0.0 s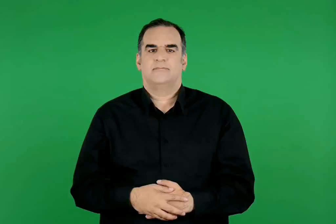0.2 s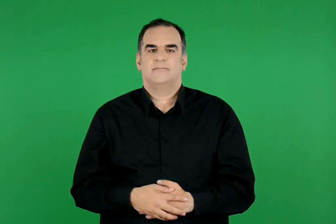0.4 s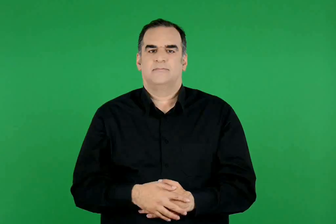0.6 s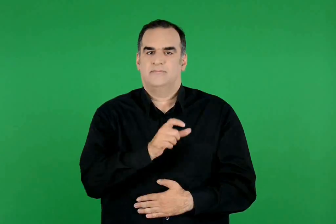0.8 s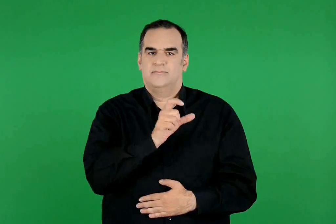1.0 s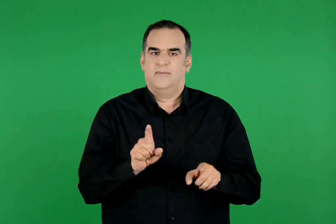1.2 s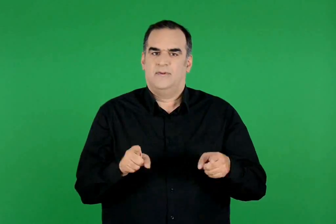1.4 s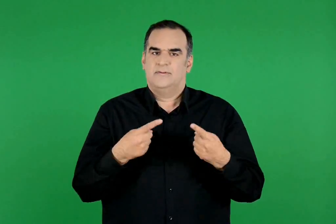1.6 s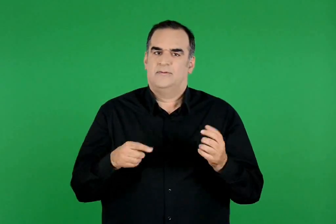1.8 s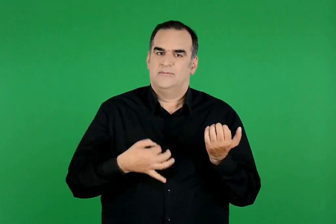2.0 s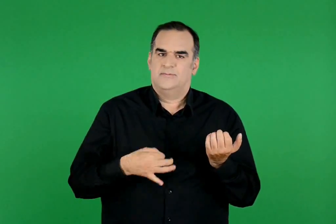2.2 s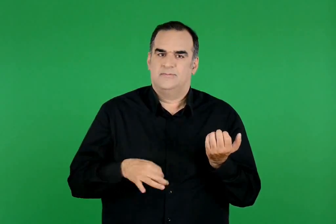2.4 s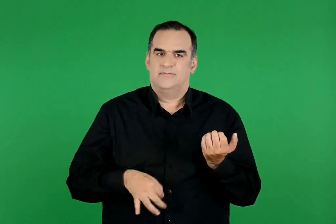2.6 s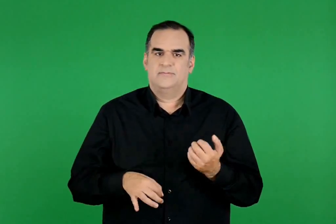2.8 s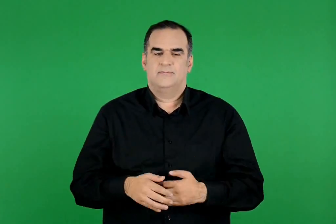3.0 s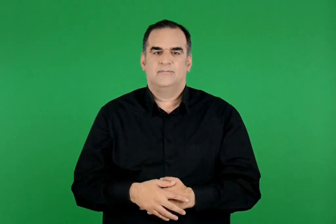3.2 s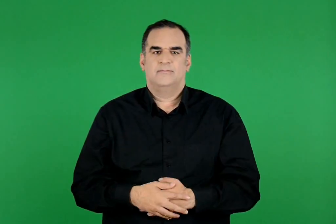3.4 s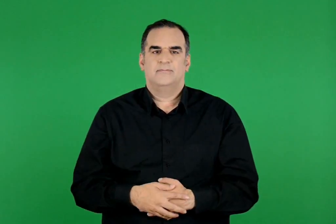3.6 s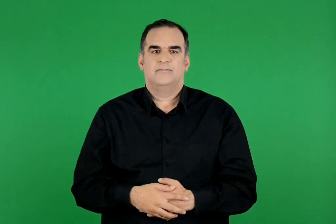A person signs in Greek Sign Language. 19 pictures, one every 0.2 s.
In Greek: κιθαριστής
